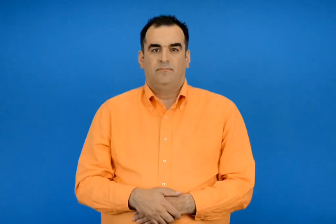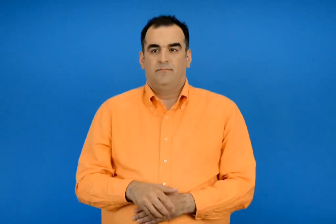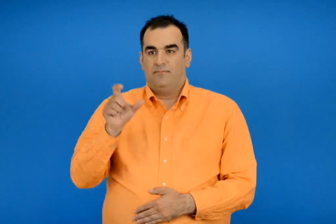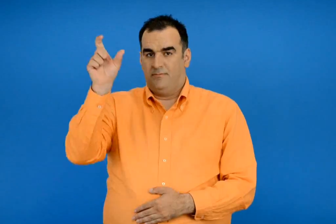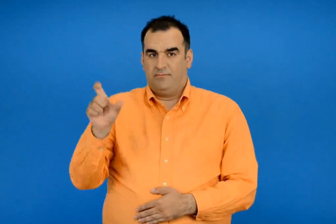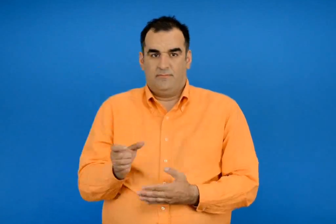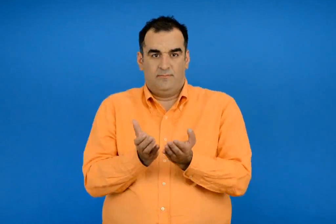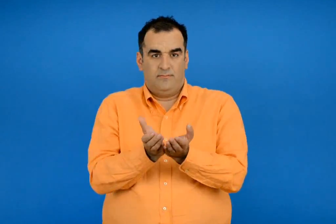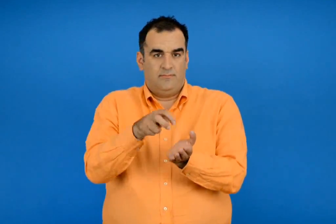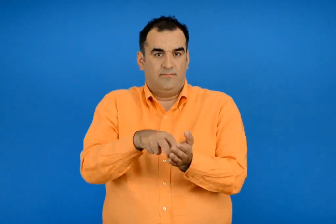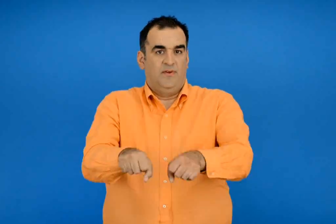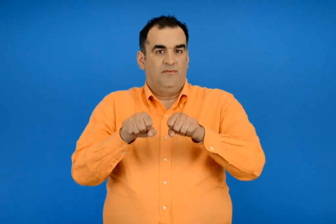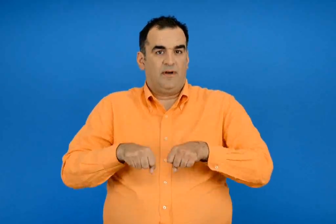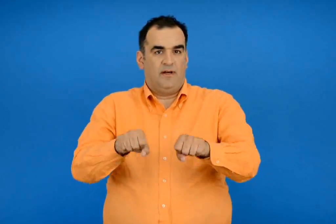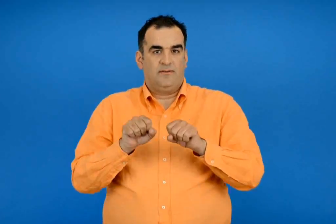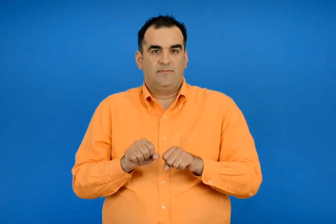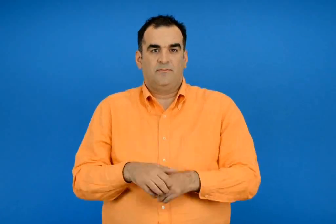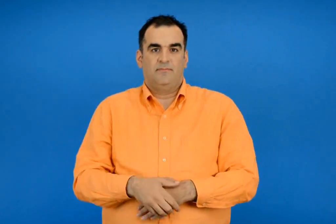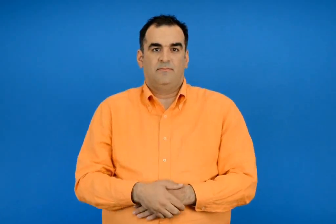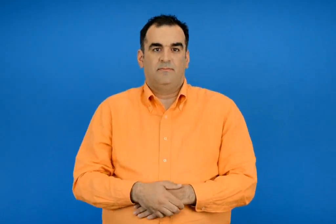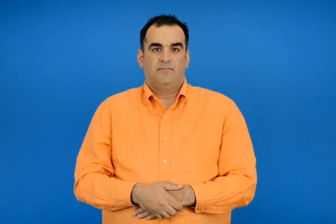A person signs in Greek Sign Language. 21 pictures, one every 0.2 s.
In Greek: βαρκάρης
